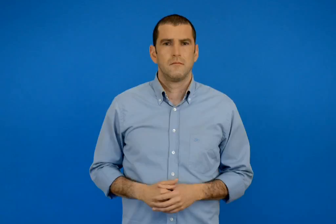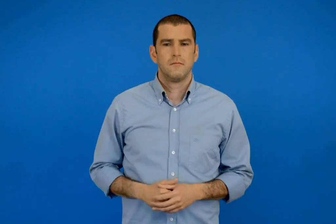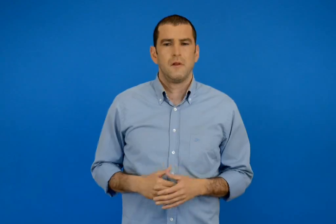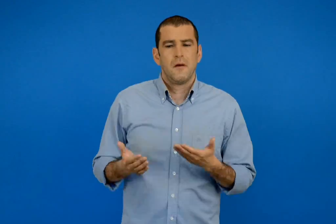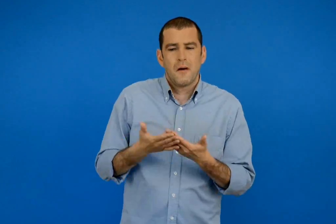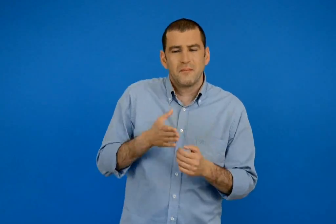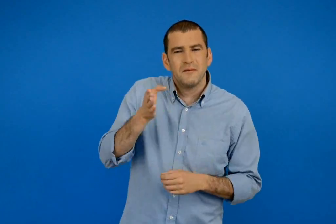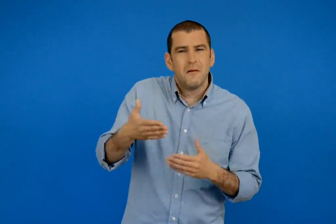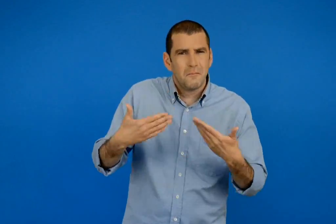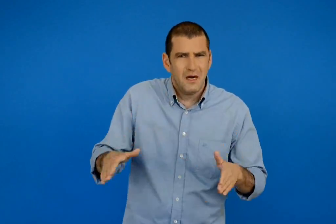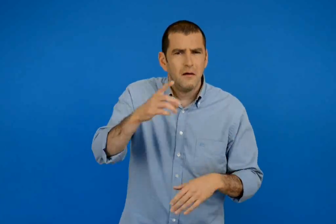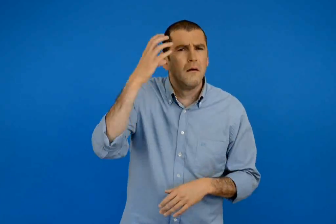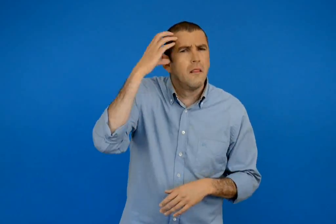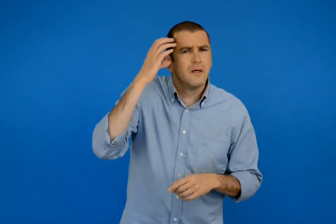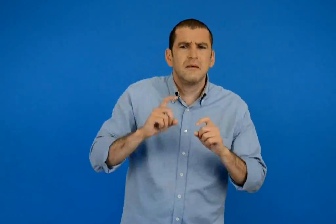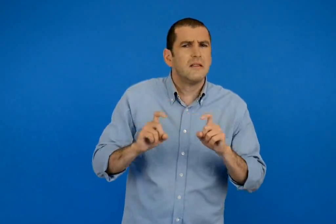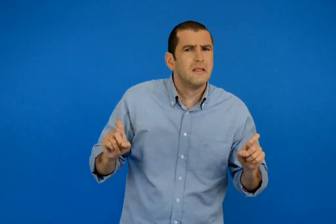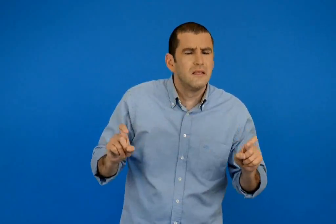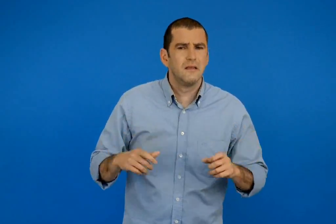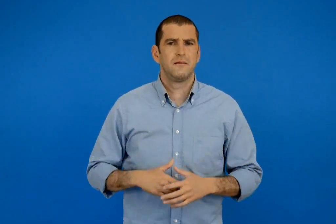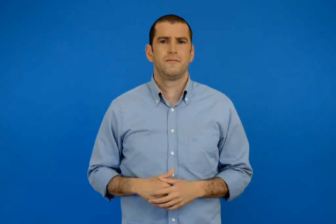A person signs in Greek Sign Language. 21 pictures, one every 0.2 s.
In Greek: τι θυμάσαι από την επίσκεψη σου ;
